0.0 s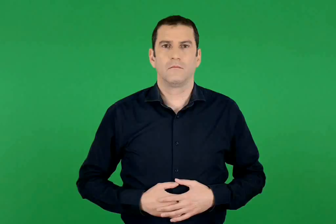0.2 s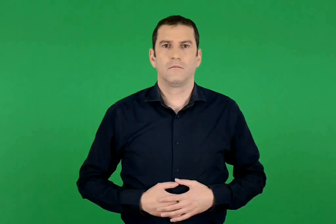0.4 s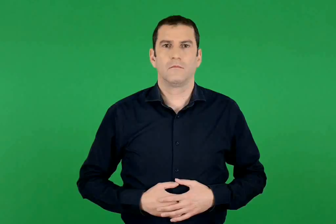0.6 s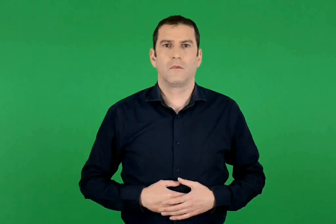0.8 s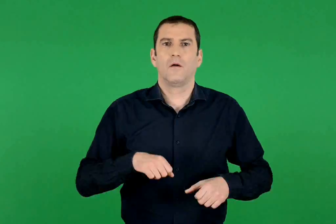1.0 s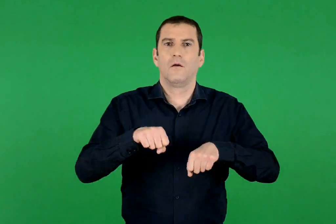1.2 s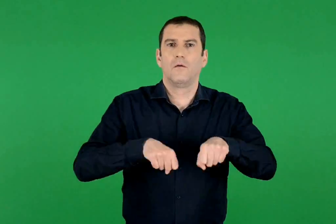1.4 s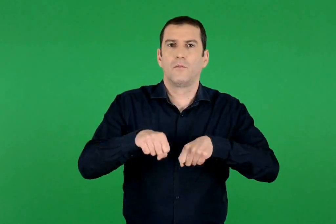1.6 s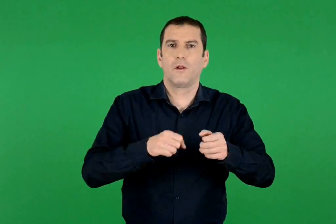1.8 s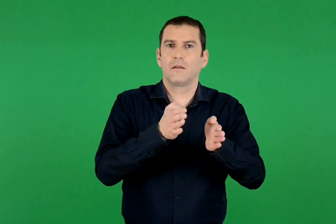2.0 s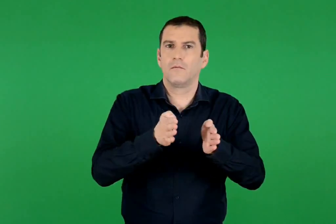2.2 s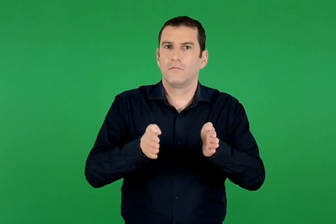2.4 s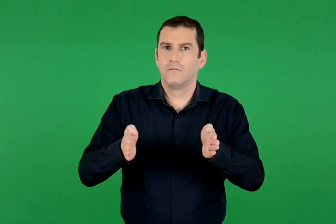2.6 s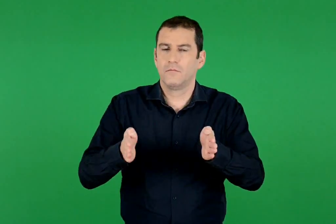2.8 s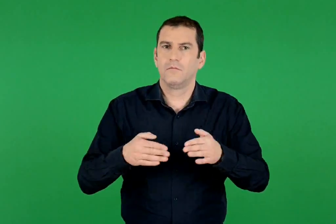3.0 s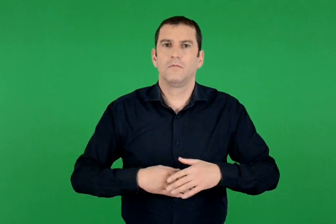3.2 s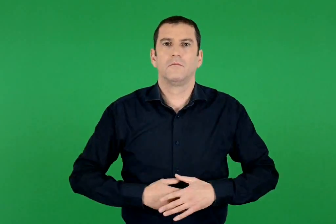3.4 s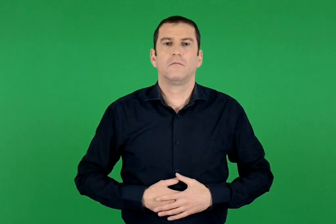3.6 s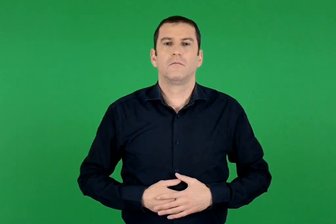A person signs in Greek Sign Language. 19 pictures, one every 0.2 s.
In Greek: ποδήλατα
